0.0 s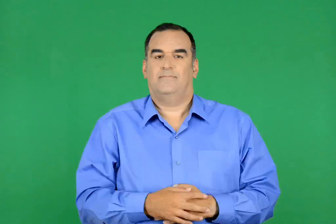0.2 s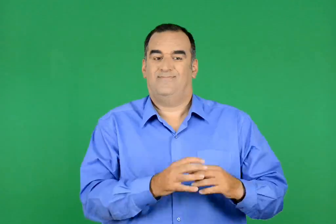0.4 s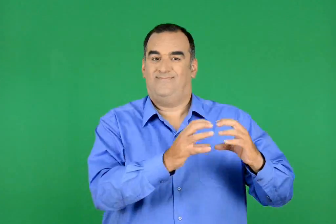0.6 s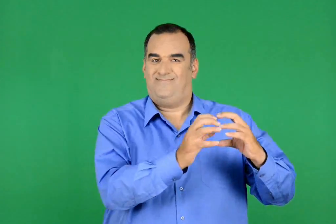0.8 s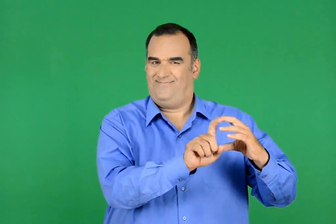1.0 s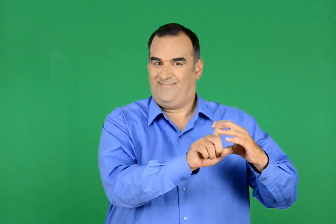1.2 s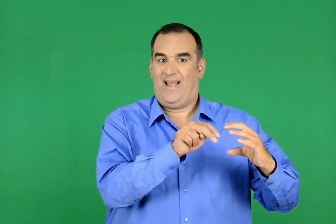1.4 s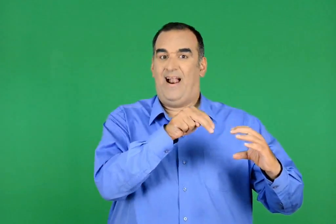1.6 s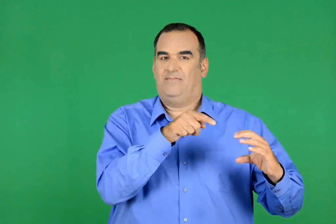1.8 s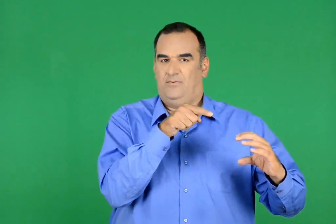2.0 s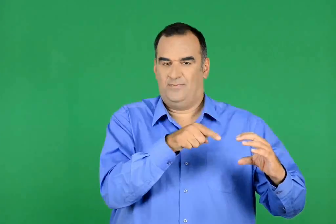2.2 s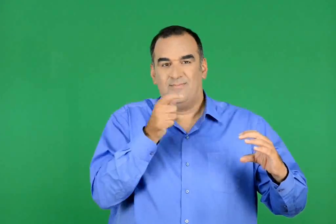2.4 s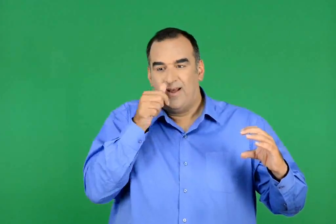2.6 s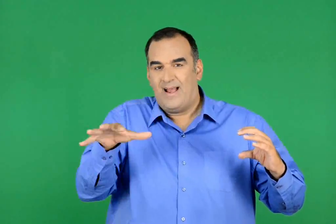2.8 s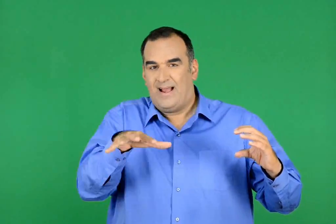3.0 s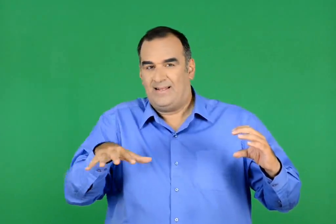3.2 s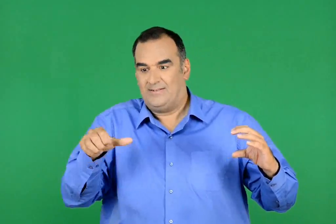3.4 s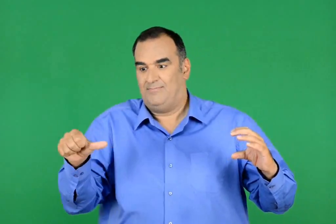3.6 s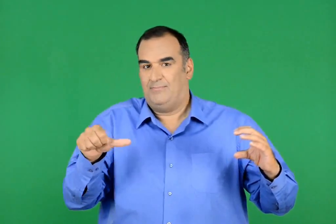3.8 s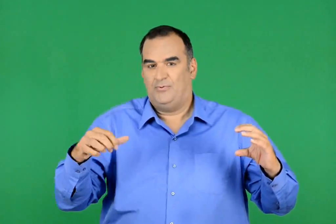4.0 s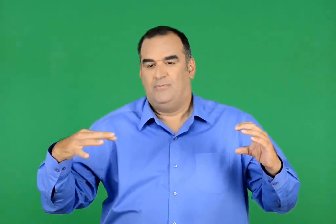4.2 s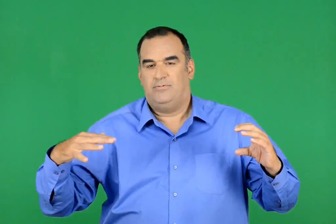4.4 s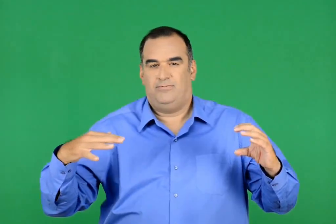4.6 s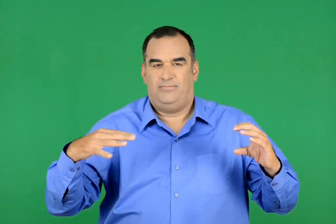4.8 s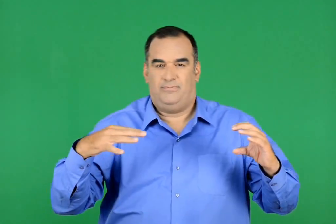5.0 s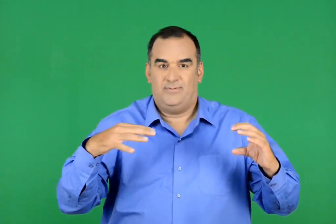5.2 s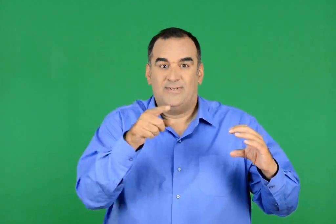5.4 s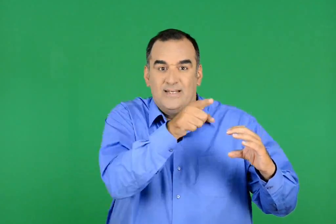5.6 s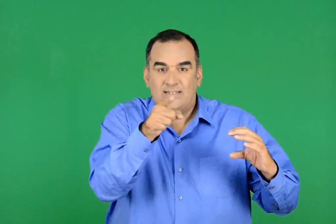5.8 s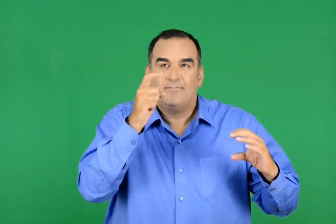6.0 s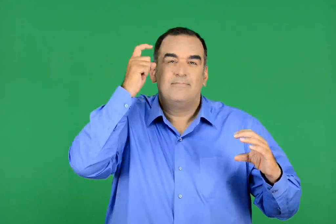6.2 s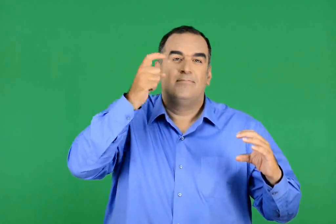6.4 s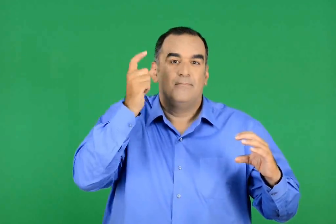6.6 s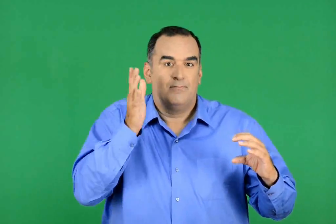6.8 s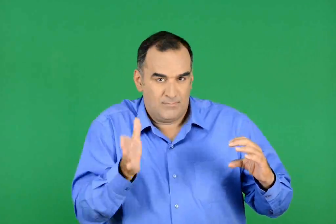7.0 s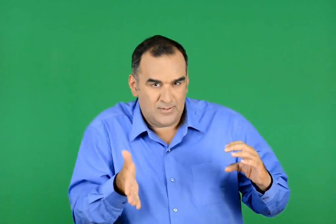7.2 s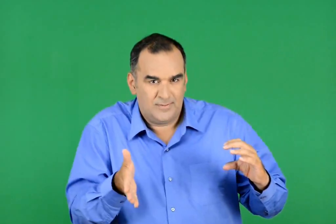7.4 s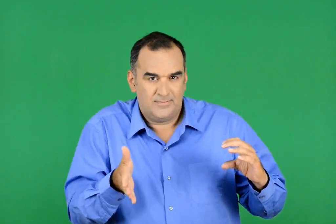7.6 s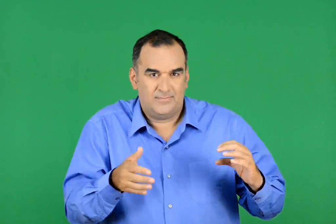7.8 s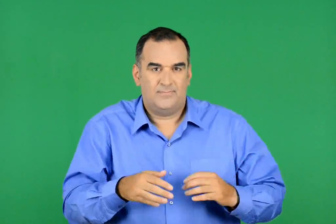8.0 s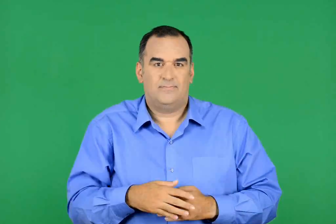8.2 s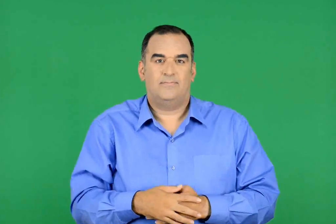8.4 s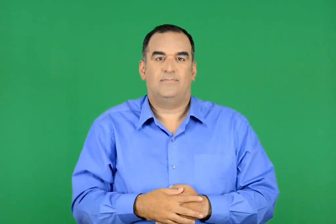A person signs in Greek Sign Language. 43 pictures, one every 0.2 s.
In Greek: μπορείτε να φέρετε στο μυαλό σας την επιστροφή των ανδρών στον ναυτίλο ;
